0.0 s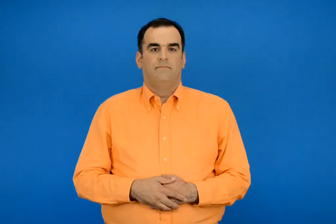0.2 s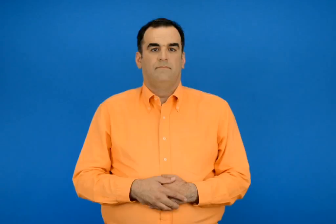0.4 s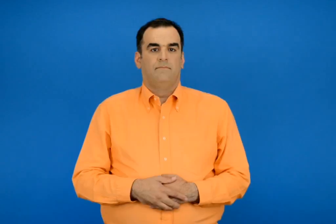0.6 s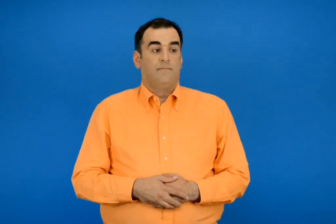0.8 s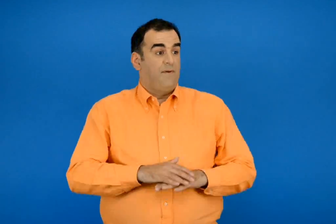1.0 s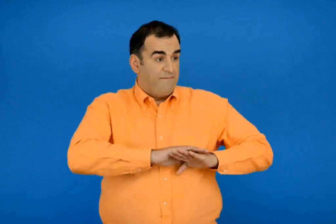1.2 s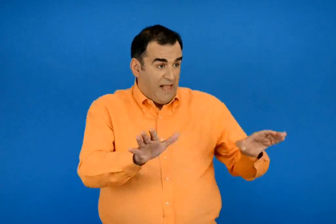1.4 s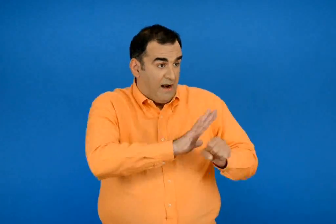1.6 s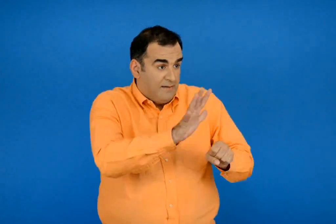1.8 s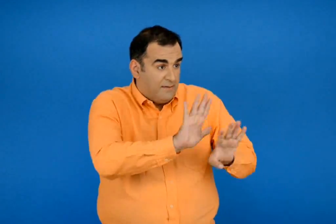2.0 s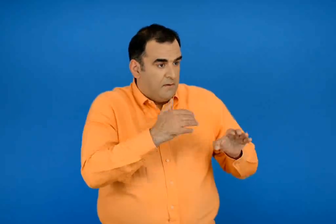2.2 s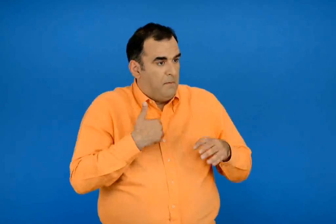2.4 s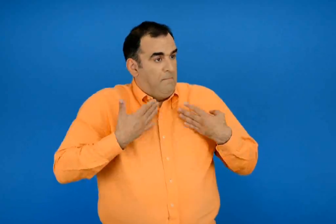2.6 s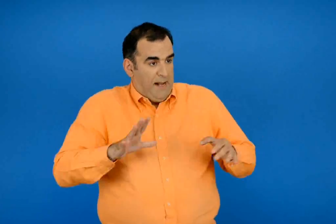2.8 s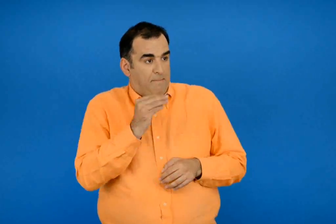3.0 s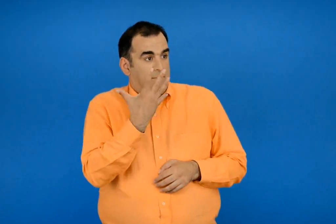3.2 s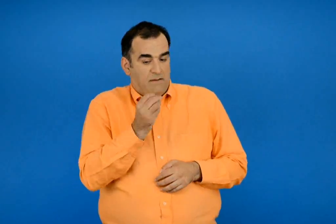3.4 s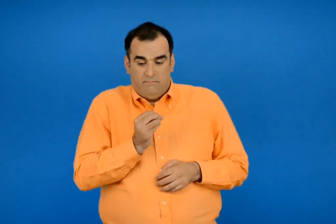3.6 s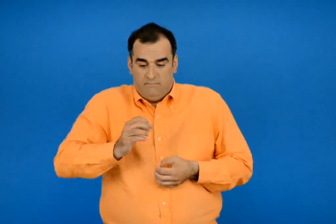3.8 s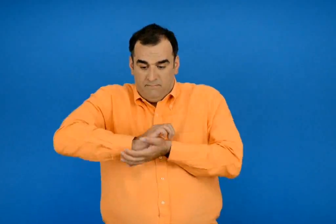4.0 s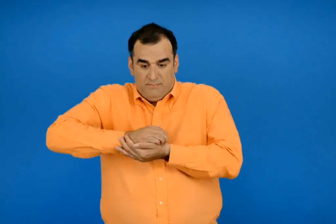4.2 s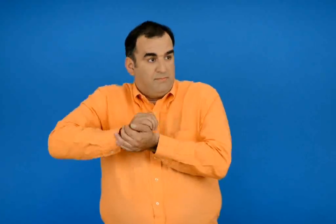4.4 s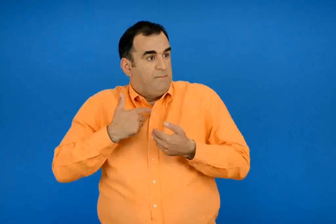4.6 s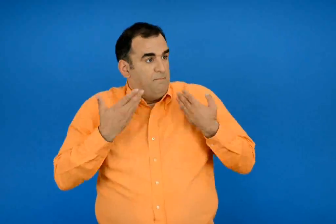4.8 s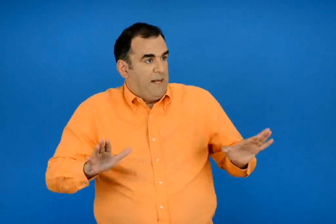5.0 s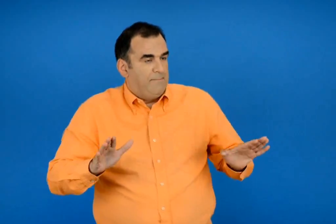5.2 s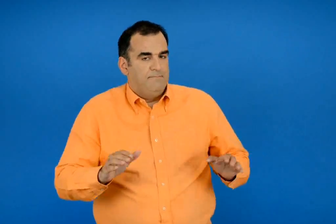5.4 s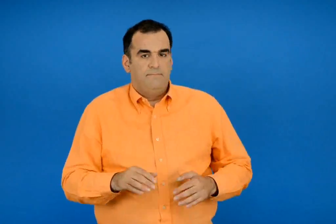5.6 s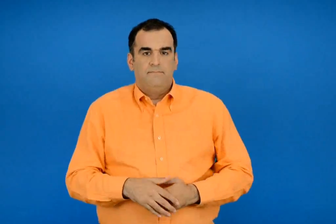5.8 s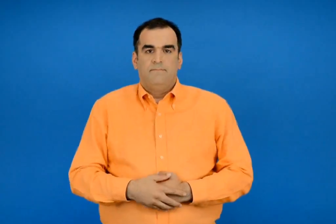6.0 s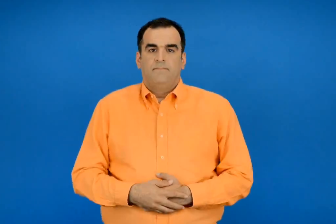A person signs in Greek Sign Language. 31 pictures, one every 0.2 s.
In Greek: φτάνει έχω σπάσει αλλά 55
